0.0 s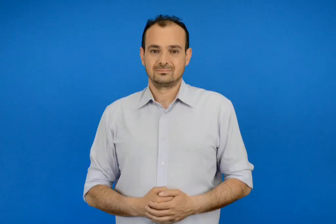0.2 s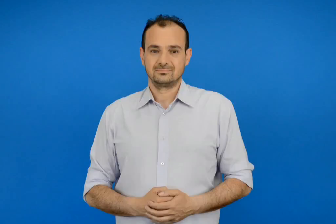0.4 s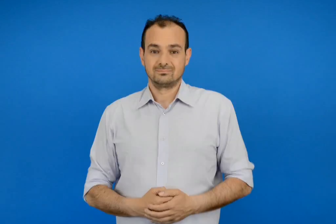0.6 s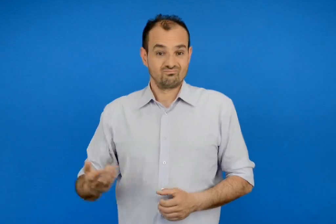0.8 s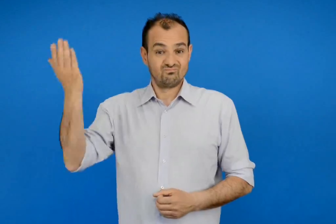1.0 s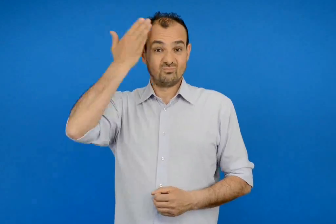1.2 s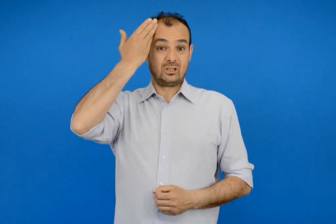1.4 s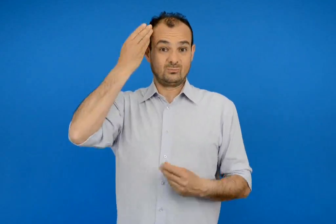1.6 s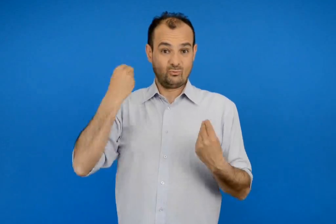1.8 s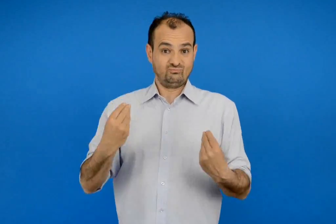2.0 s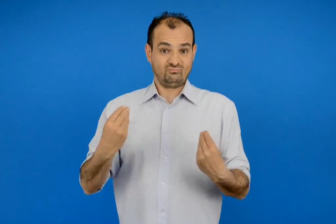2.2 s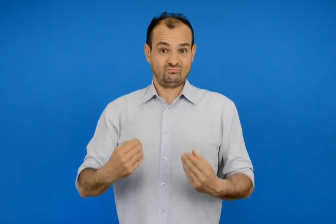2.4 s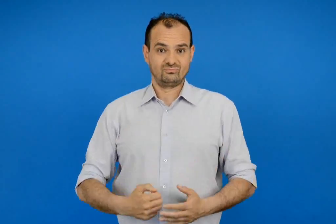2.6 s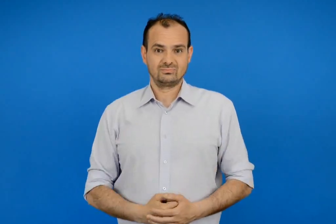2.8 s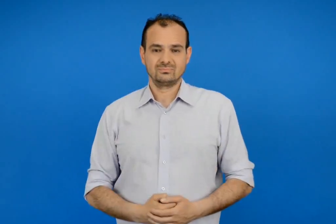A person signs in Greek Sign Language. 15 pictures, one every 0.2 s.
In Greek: πολύτιμο
